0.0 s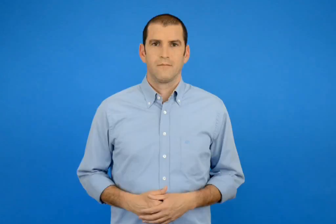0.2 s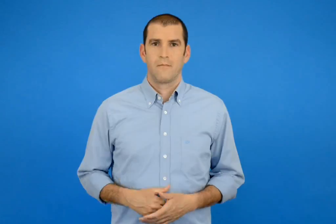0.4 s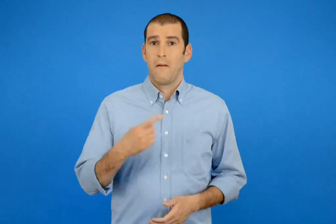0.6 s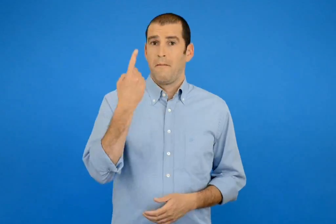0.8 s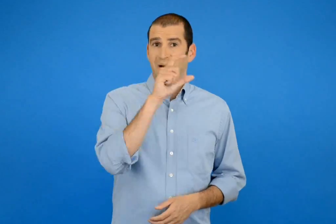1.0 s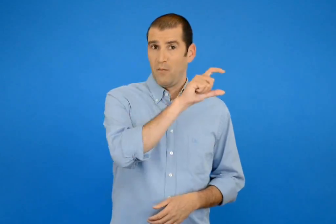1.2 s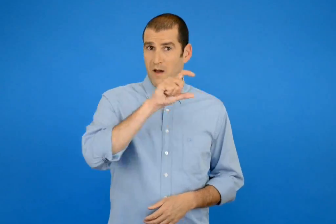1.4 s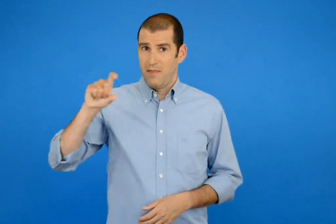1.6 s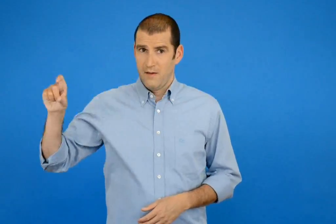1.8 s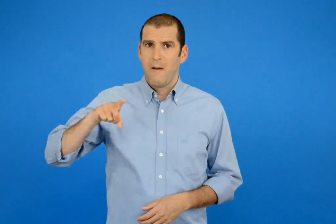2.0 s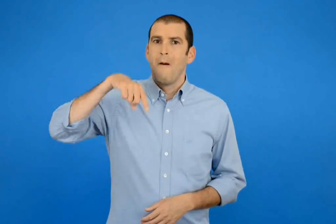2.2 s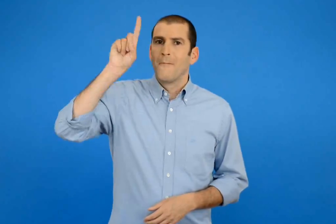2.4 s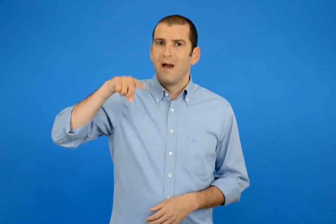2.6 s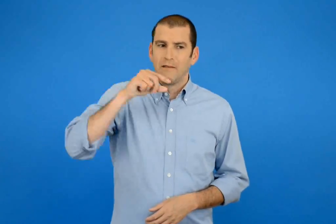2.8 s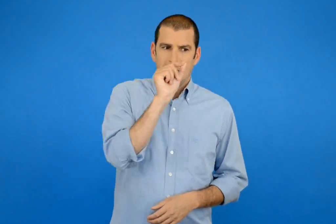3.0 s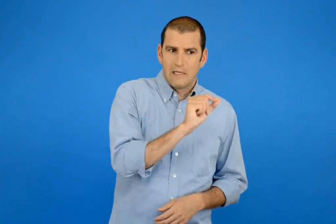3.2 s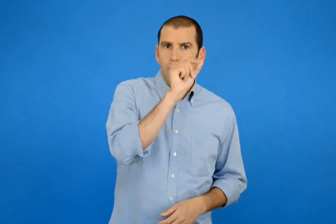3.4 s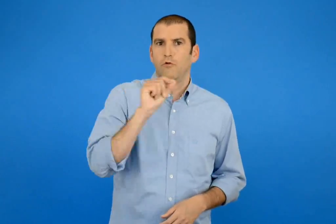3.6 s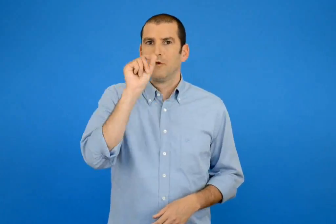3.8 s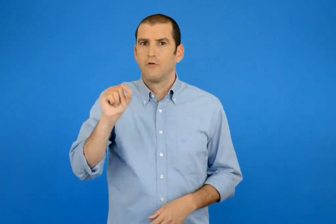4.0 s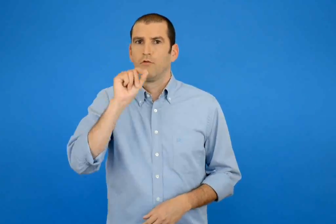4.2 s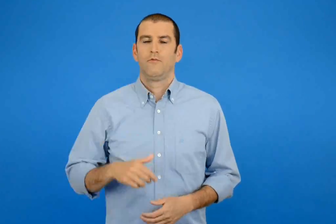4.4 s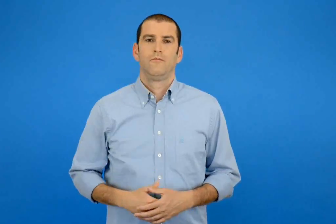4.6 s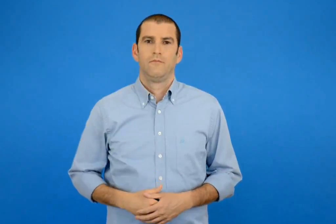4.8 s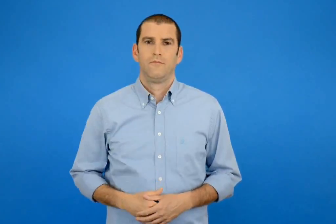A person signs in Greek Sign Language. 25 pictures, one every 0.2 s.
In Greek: κυκλώνω τις μέρες μιας βδομάδας
